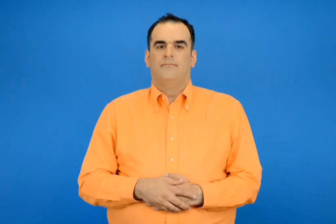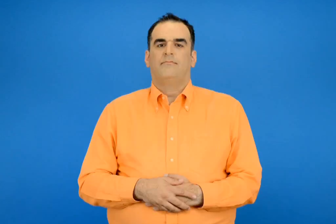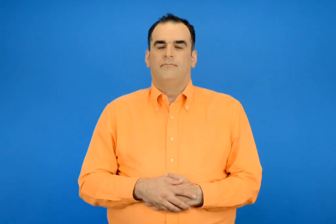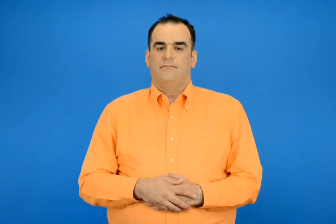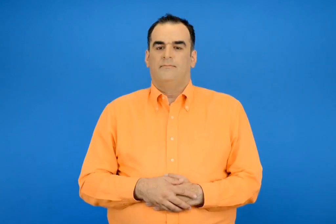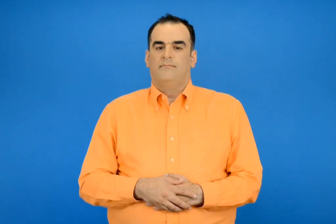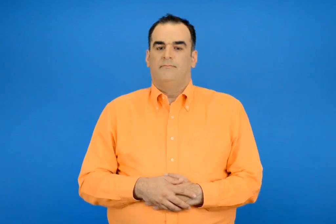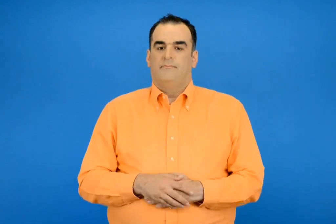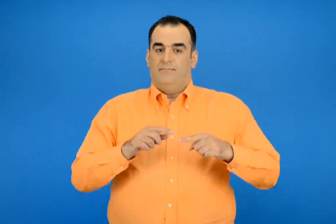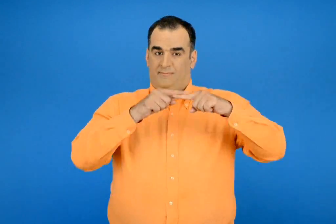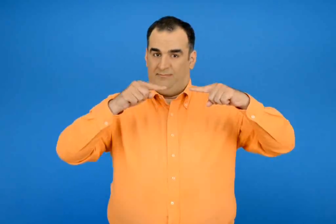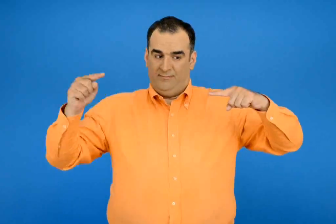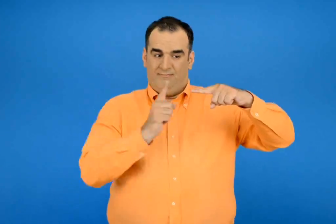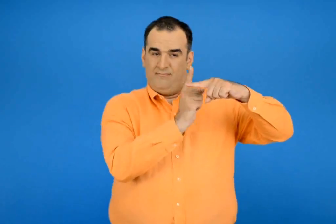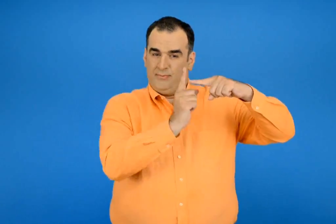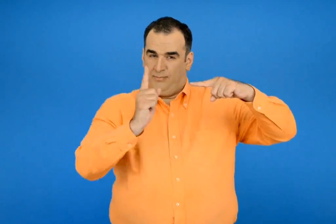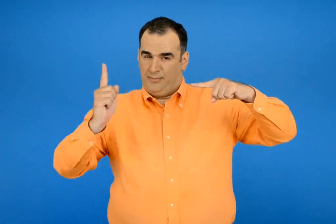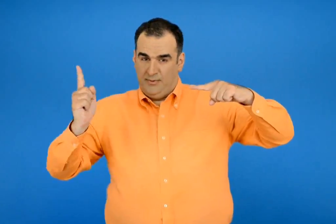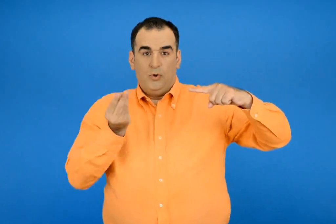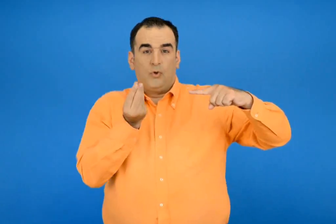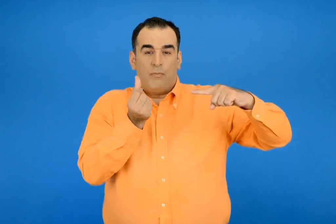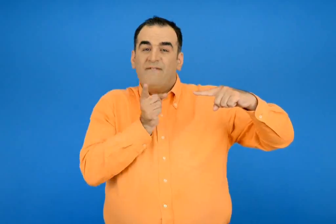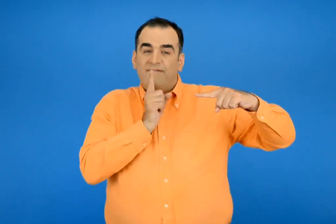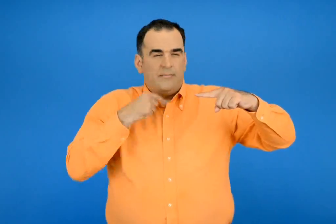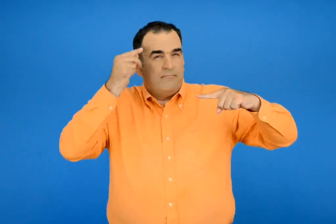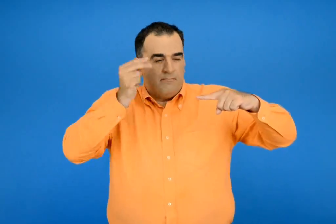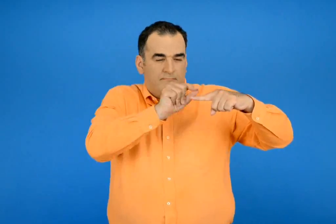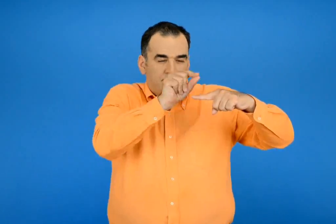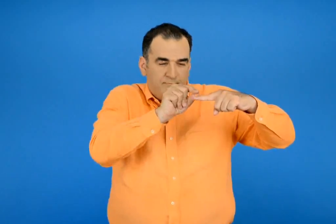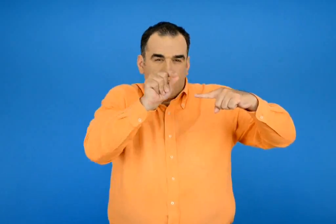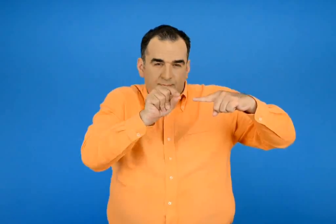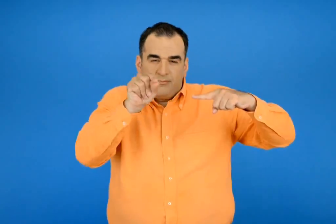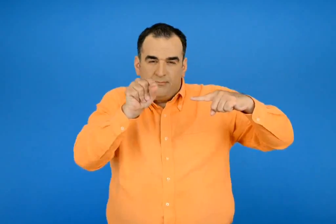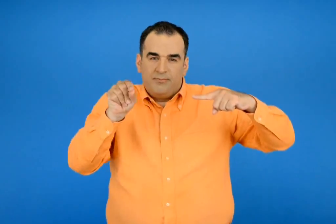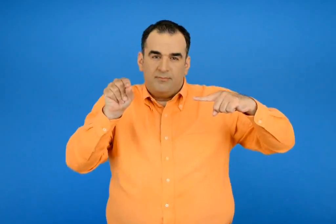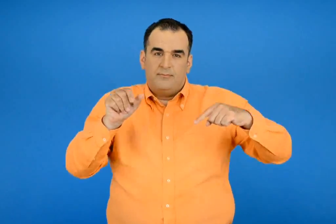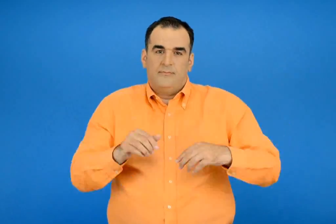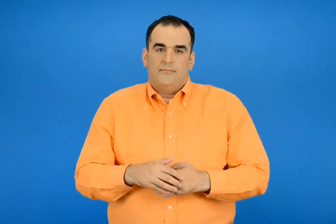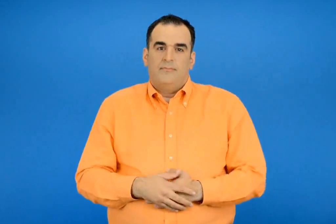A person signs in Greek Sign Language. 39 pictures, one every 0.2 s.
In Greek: χρησιμοποιώ τη μεζούρα και υπολογίζω με τον ίδιο τρόπο
